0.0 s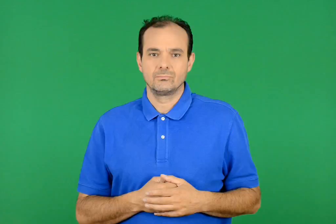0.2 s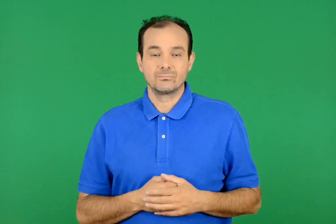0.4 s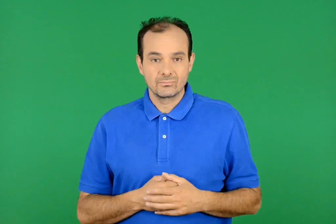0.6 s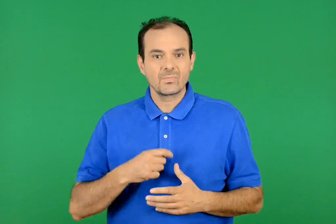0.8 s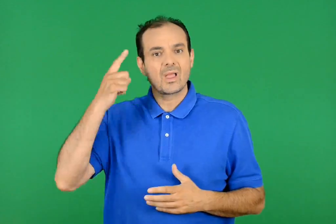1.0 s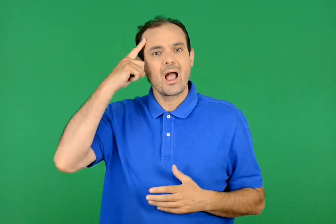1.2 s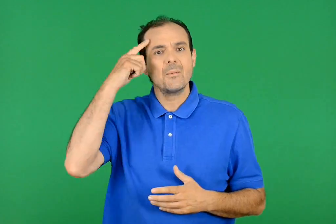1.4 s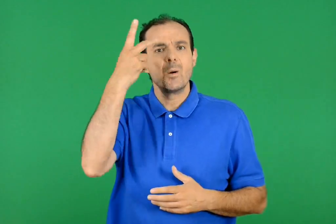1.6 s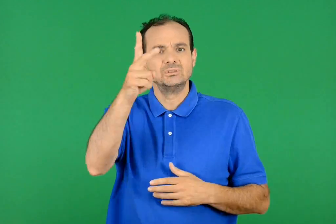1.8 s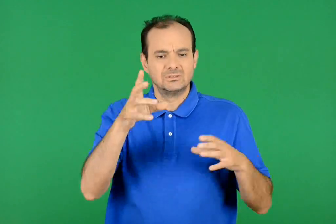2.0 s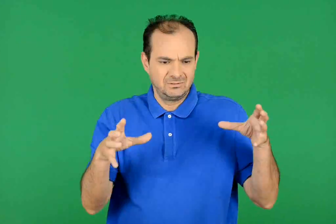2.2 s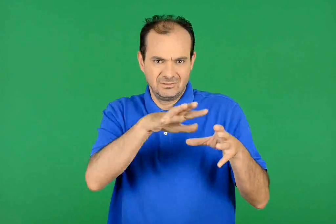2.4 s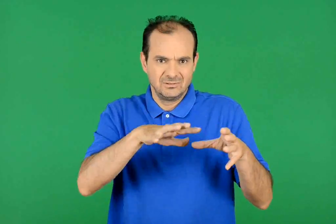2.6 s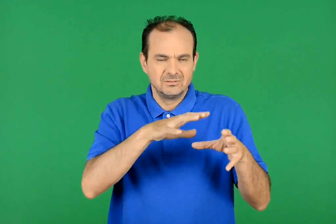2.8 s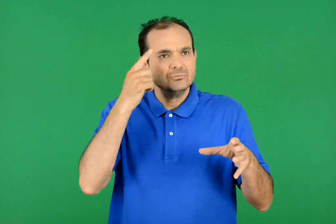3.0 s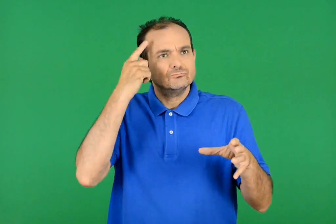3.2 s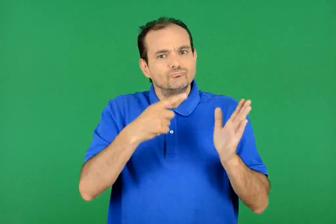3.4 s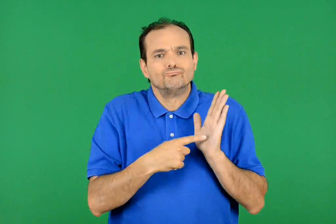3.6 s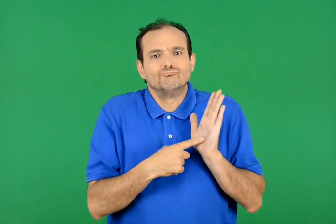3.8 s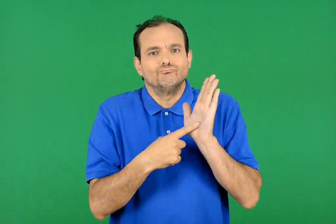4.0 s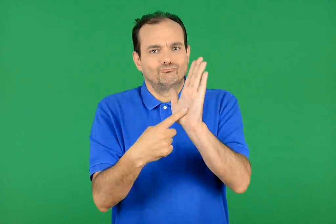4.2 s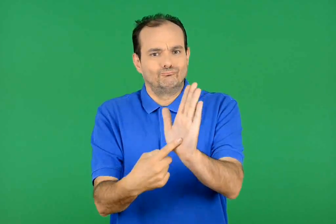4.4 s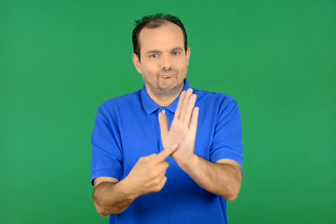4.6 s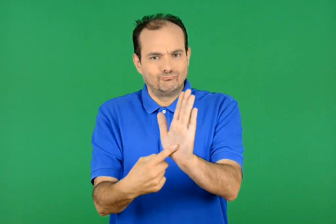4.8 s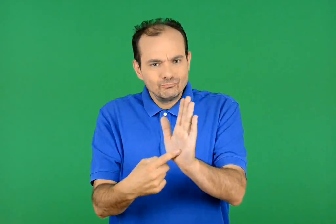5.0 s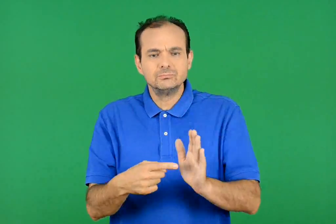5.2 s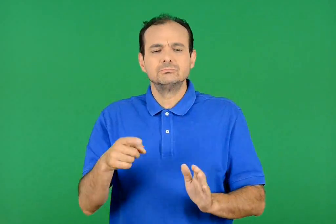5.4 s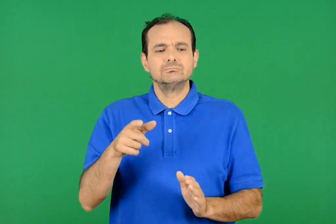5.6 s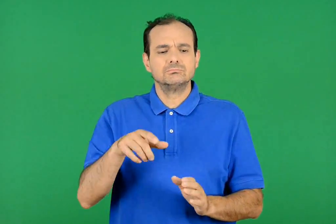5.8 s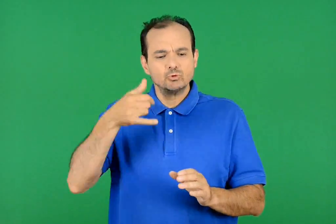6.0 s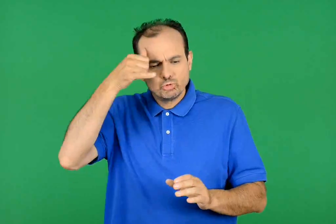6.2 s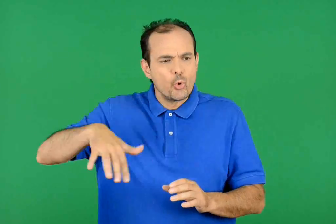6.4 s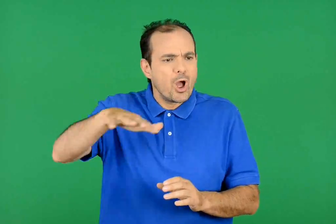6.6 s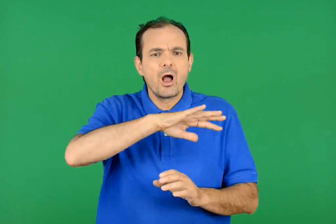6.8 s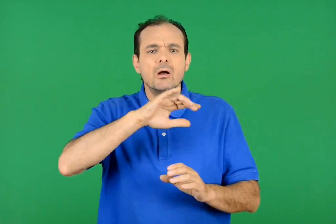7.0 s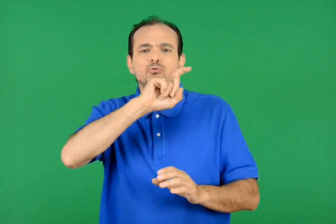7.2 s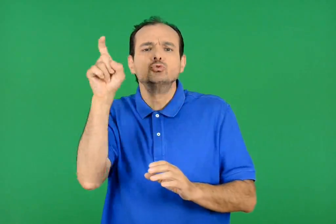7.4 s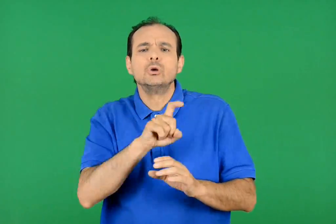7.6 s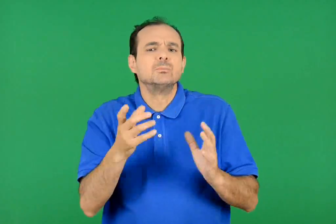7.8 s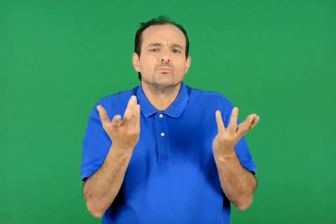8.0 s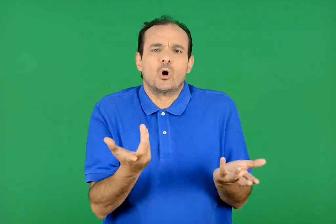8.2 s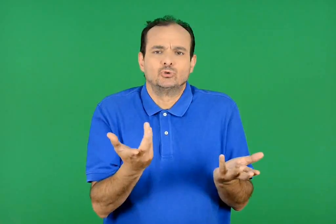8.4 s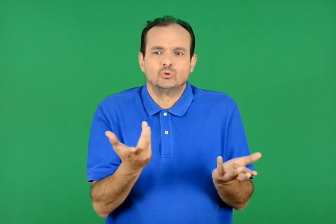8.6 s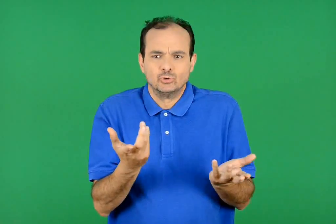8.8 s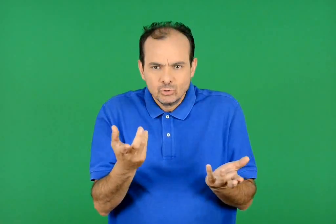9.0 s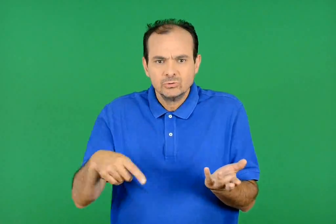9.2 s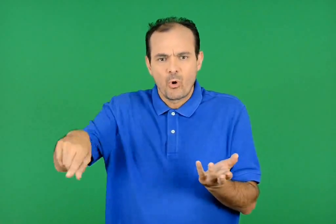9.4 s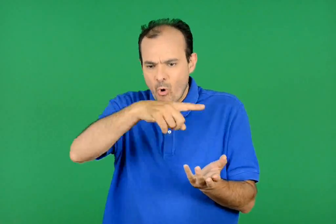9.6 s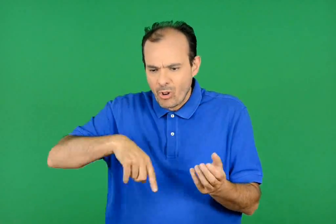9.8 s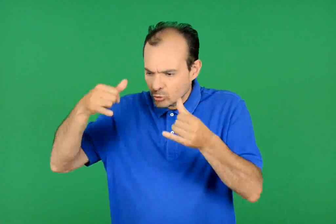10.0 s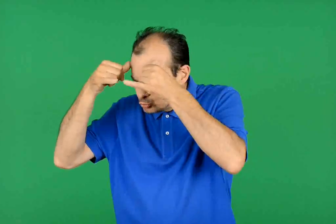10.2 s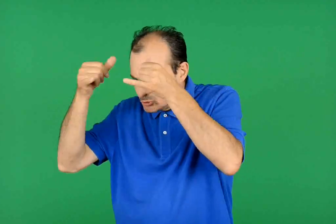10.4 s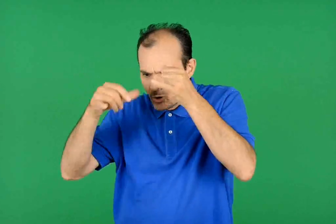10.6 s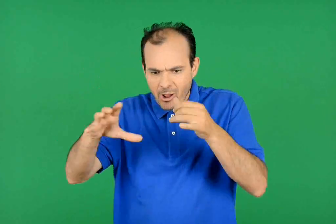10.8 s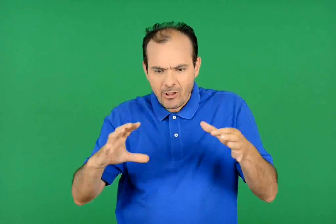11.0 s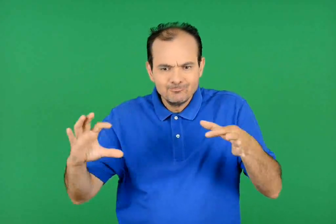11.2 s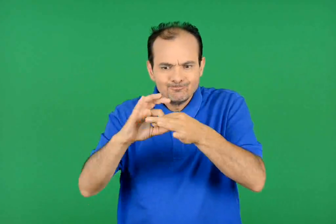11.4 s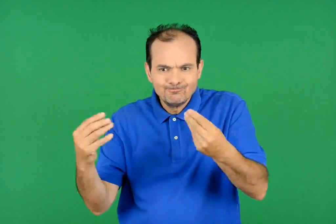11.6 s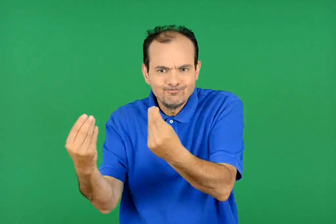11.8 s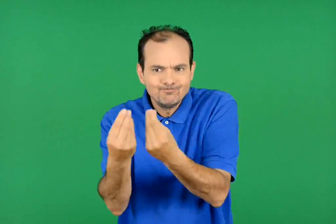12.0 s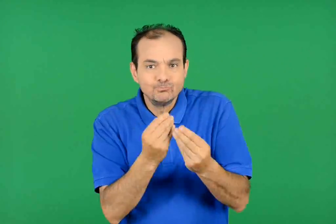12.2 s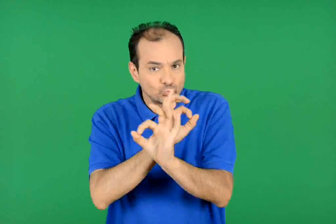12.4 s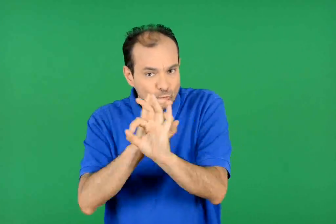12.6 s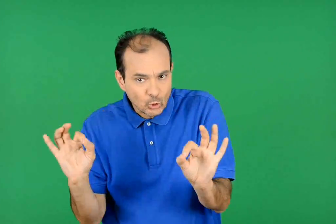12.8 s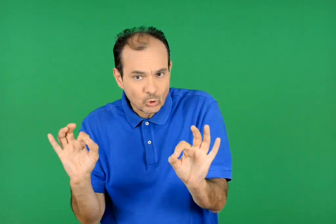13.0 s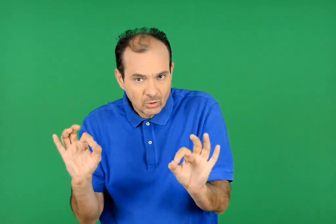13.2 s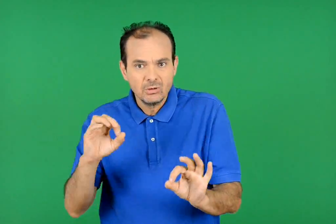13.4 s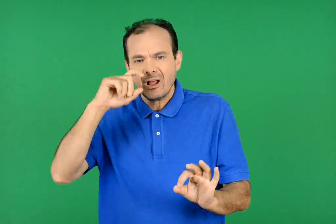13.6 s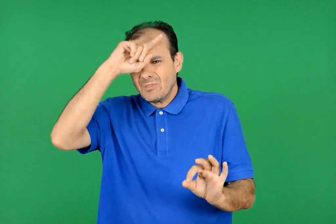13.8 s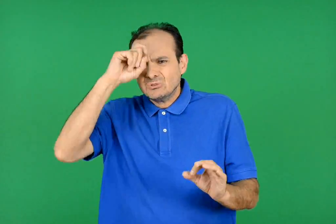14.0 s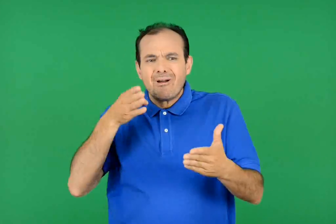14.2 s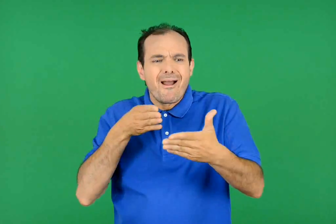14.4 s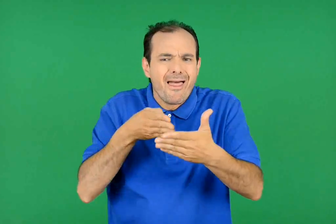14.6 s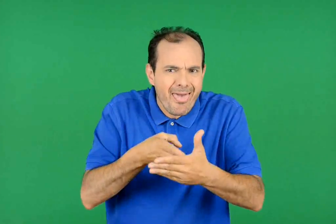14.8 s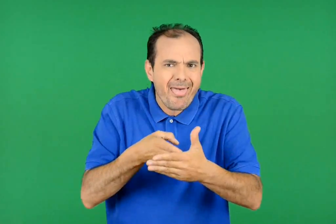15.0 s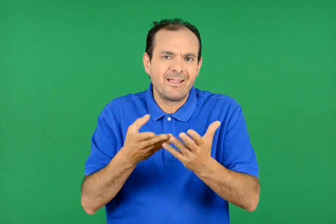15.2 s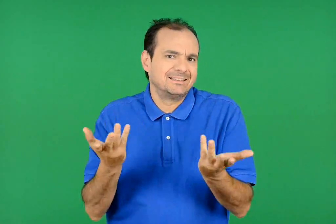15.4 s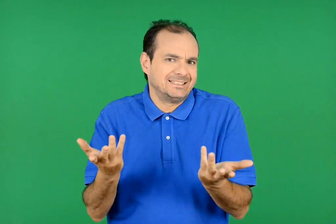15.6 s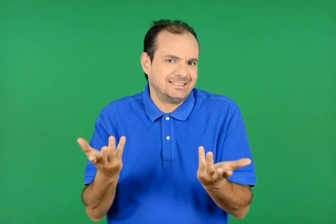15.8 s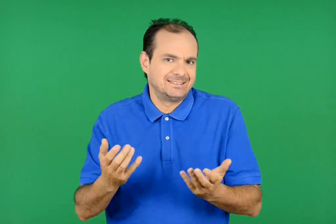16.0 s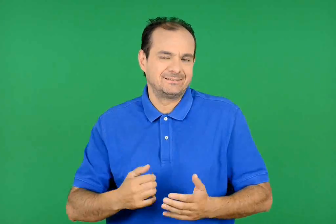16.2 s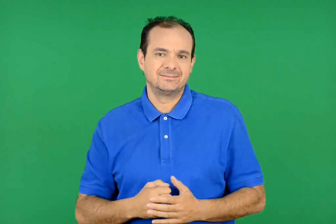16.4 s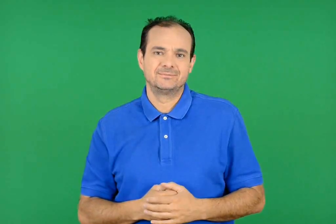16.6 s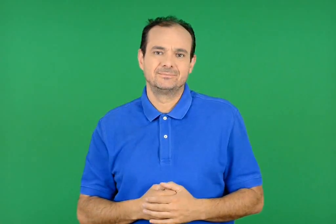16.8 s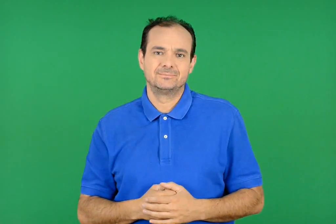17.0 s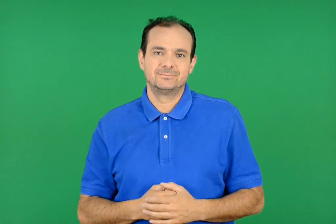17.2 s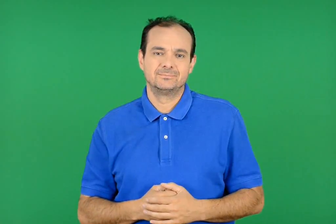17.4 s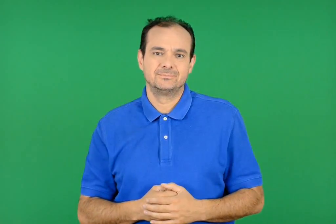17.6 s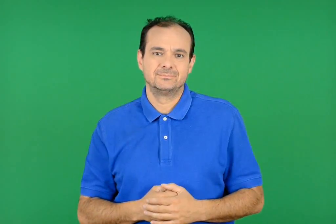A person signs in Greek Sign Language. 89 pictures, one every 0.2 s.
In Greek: εκφράστε την άποψή σας πώς τα περνάτε ; συμβιώνετε καλά με τα υπόλοιπα ζώα ; τι δυσκολίες αντιμετωπίζετε ;
